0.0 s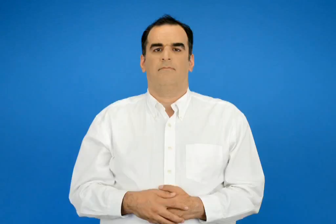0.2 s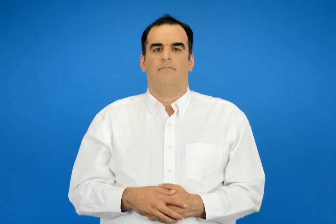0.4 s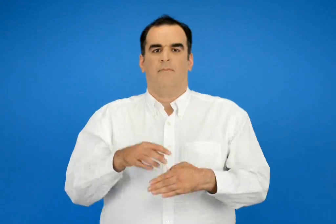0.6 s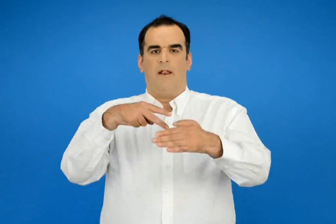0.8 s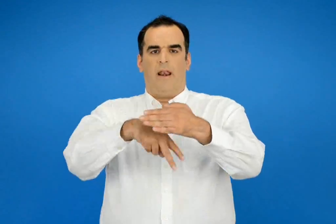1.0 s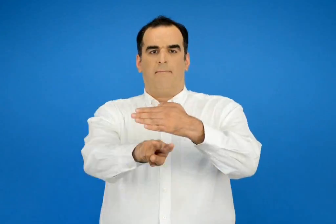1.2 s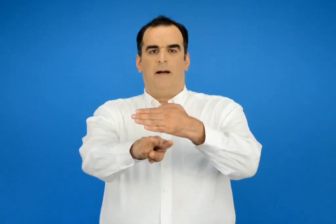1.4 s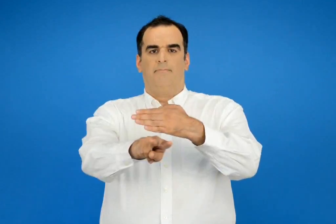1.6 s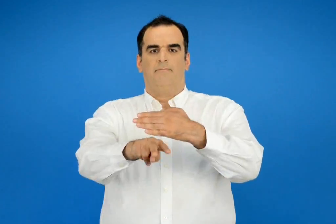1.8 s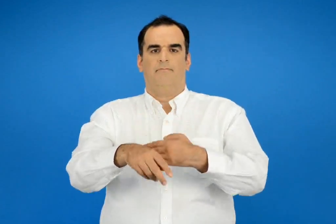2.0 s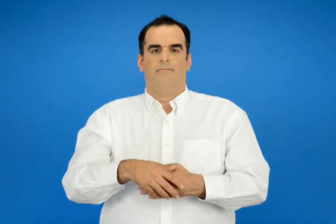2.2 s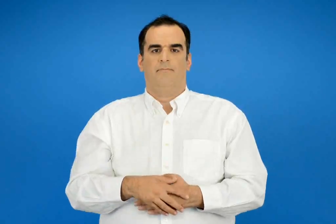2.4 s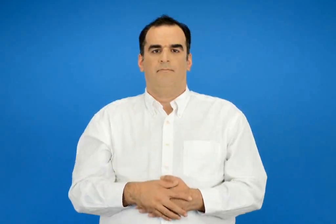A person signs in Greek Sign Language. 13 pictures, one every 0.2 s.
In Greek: λαμία
